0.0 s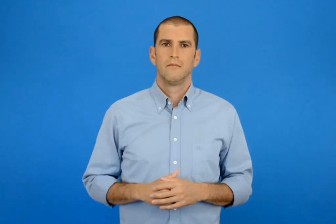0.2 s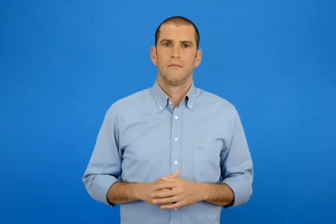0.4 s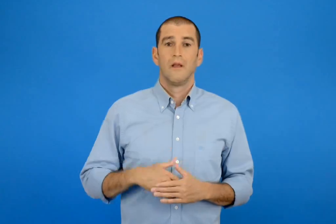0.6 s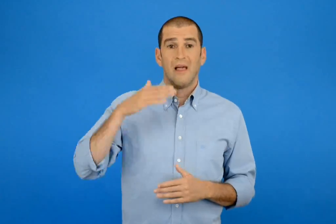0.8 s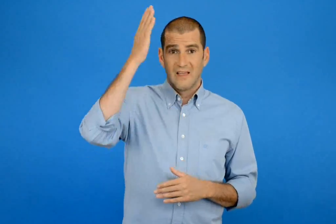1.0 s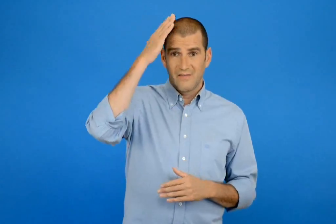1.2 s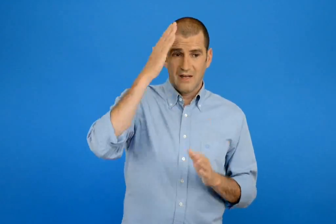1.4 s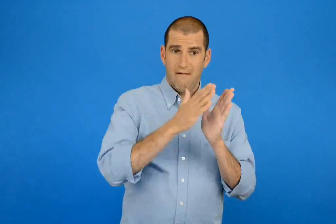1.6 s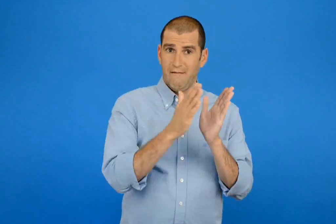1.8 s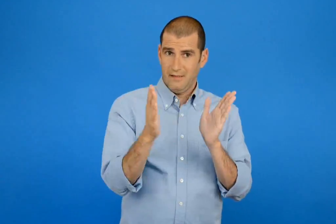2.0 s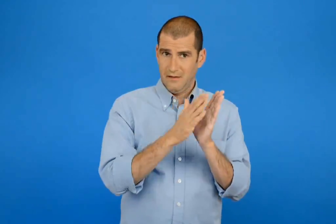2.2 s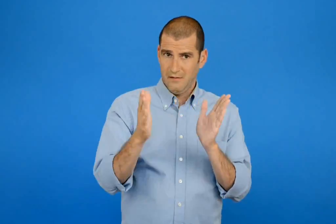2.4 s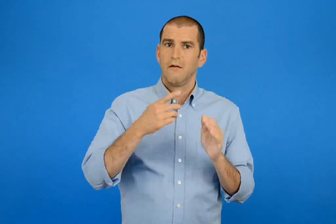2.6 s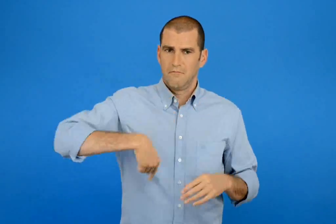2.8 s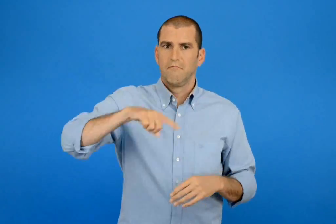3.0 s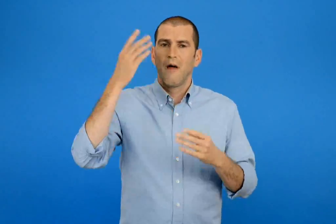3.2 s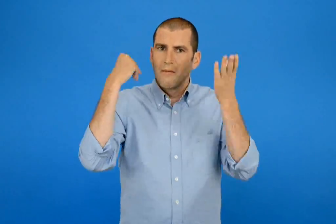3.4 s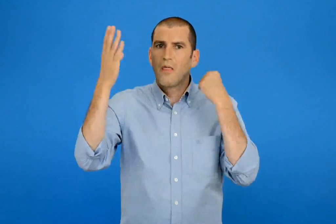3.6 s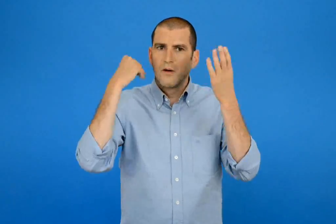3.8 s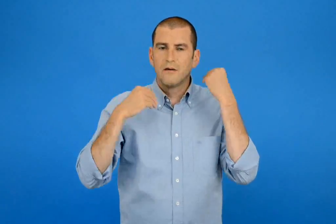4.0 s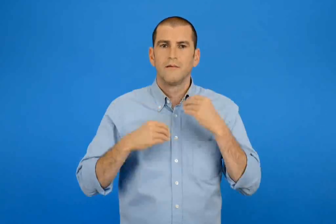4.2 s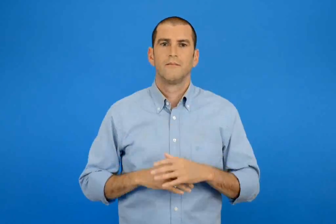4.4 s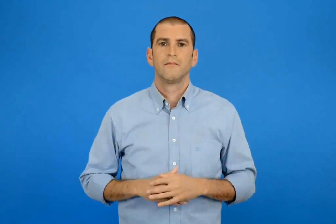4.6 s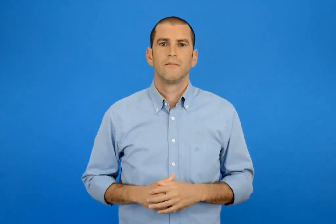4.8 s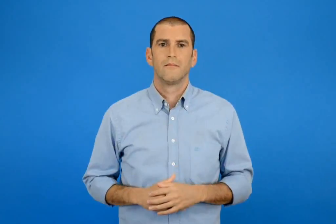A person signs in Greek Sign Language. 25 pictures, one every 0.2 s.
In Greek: στα κεφάλαια αυτά θα μάθουμε
